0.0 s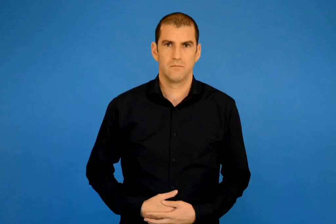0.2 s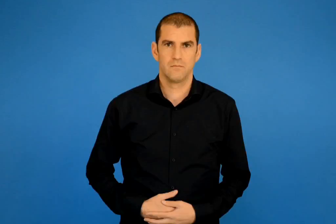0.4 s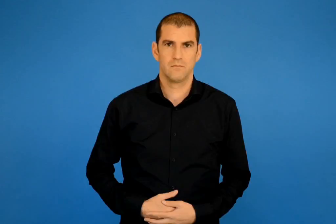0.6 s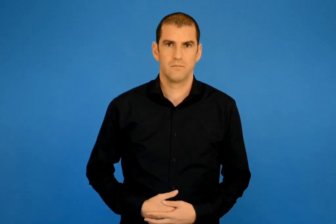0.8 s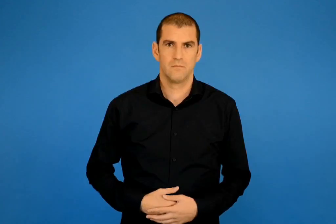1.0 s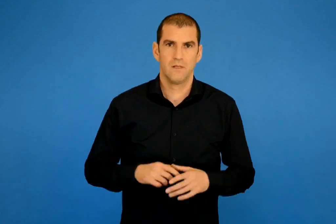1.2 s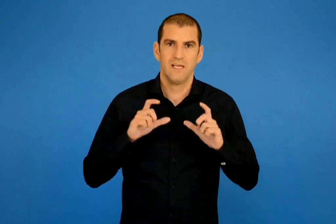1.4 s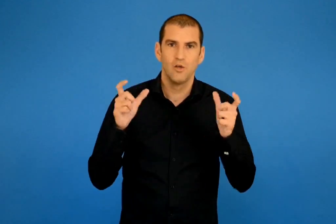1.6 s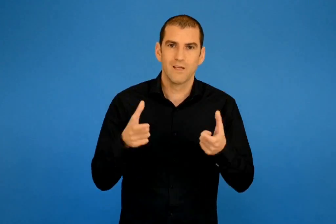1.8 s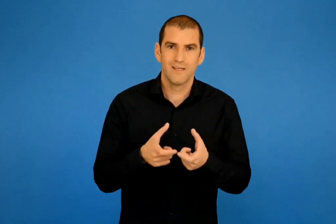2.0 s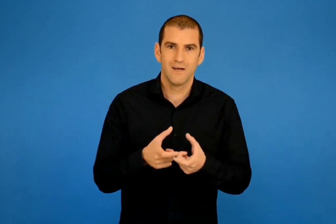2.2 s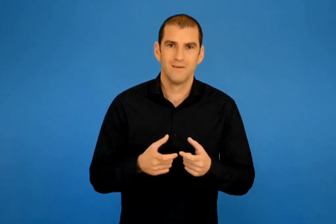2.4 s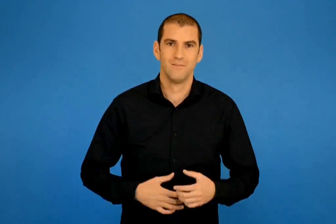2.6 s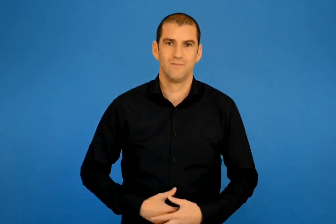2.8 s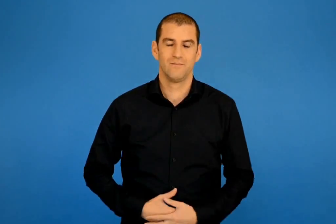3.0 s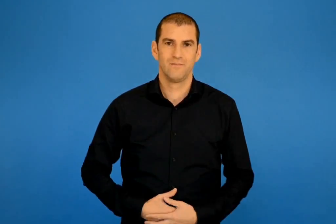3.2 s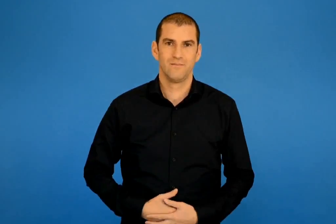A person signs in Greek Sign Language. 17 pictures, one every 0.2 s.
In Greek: οικογένεια
